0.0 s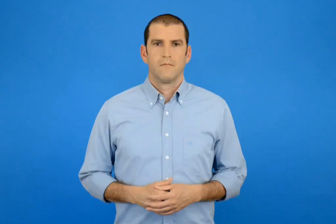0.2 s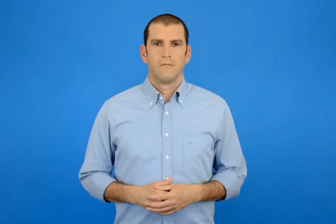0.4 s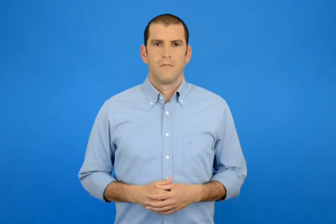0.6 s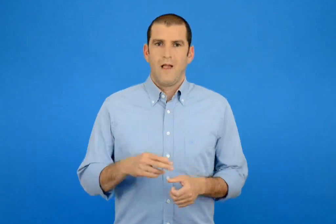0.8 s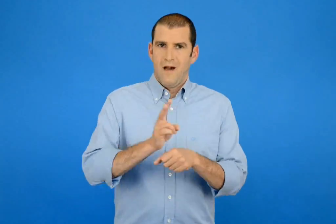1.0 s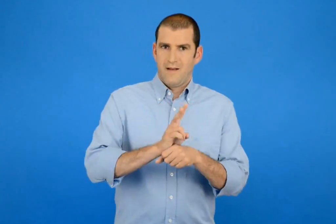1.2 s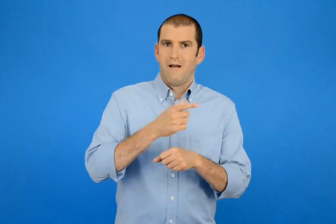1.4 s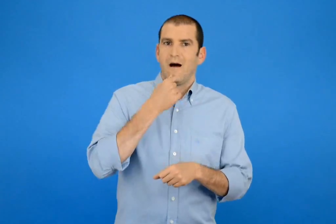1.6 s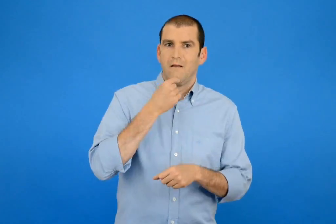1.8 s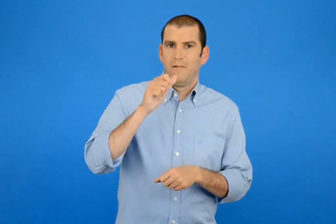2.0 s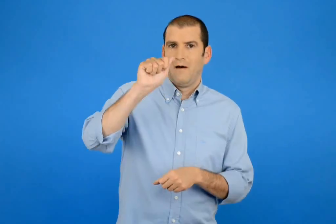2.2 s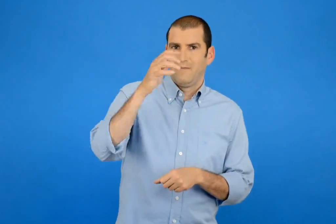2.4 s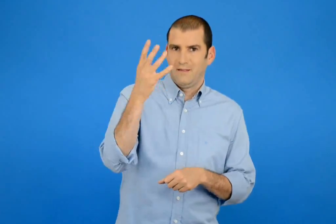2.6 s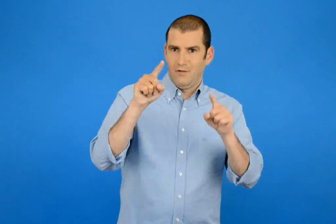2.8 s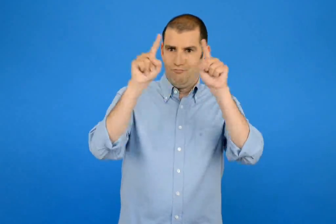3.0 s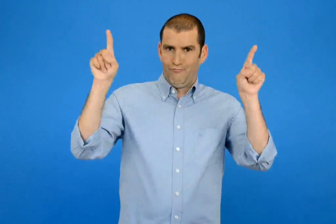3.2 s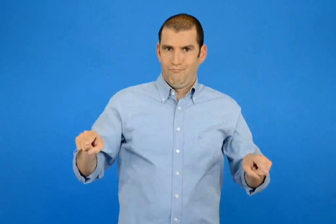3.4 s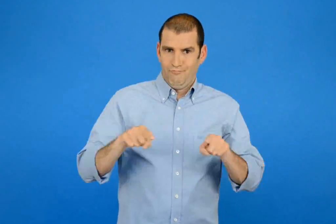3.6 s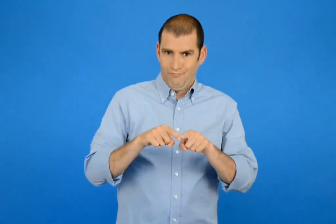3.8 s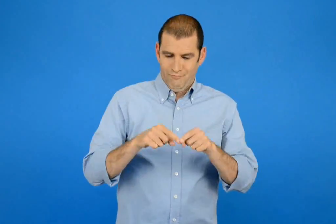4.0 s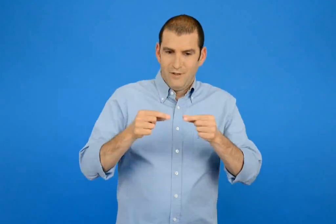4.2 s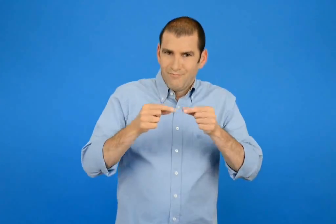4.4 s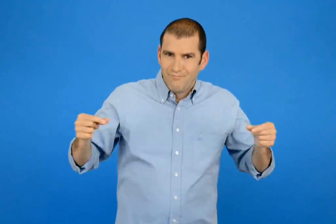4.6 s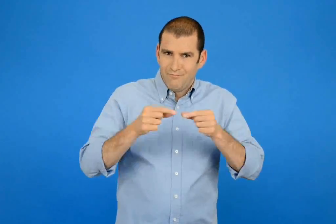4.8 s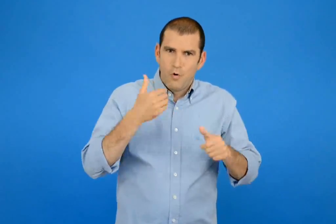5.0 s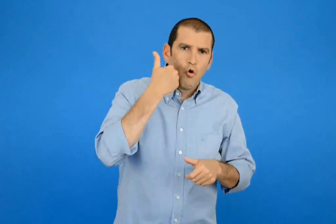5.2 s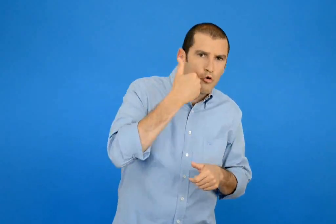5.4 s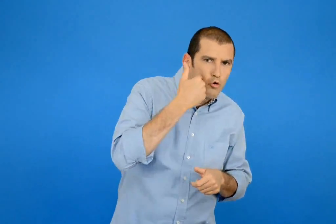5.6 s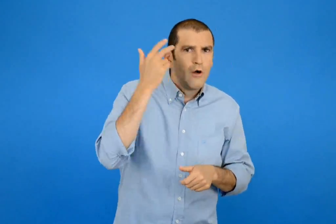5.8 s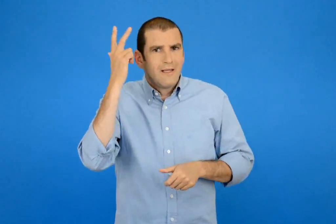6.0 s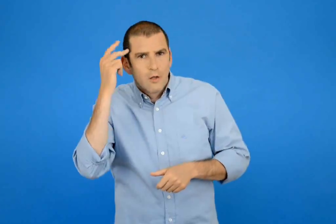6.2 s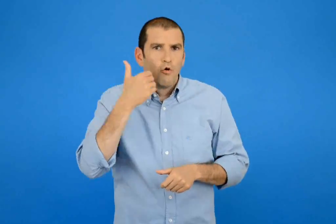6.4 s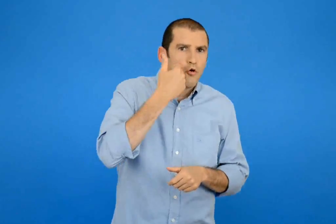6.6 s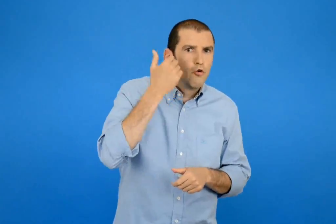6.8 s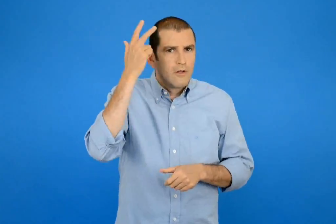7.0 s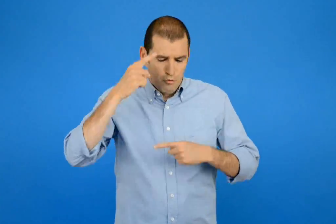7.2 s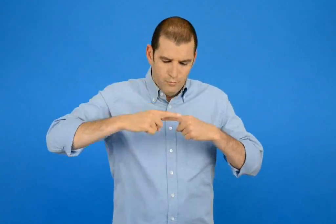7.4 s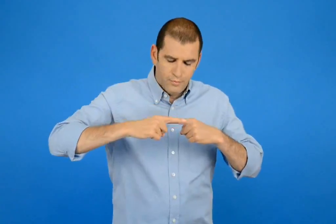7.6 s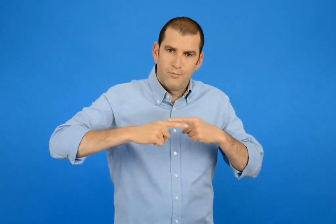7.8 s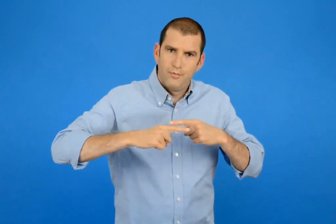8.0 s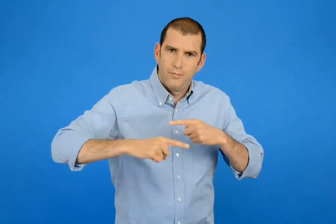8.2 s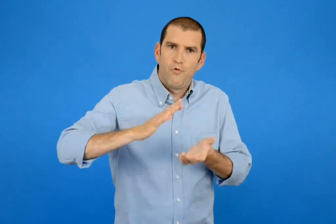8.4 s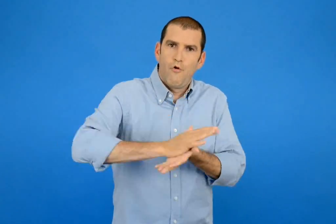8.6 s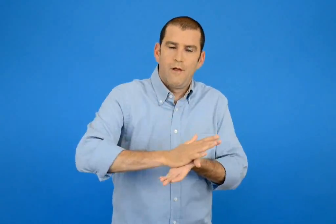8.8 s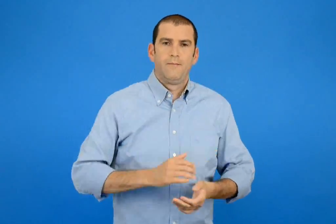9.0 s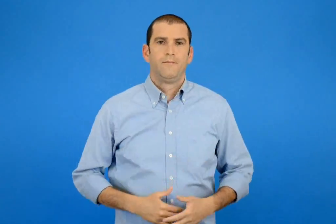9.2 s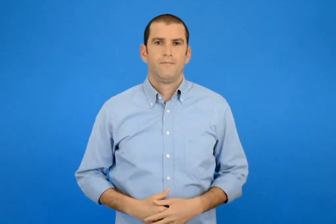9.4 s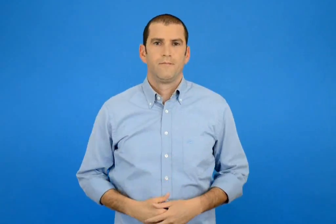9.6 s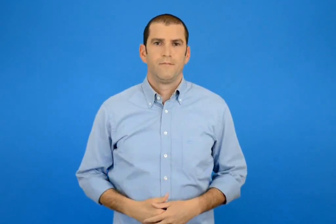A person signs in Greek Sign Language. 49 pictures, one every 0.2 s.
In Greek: σε μια λευκή α4 σελίδα κολλάω με τη σειρά 1 κόκκινη λουρίδα 1 κίτρινη λουρίδα
